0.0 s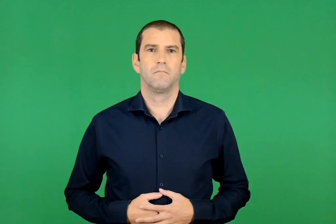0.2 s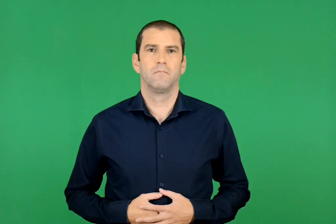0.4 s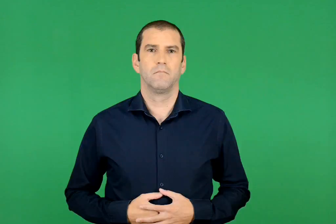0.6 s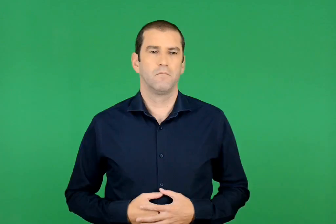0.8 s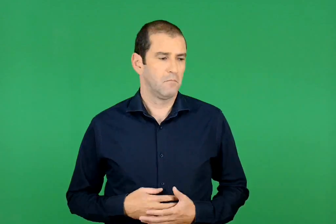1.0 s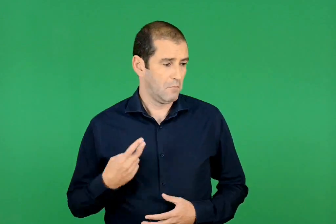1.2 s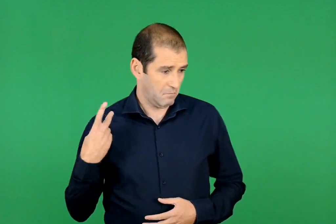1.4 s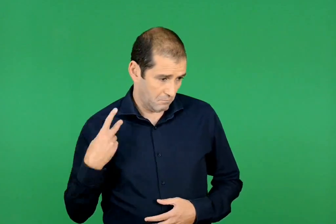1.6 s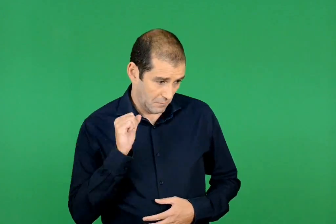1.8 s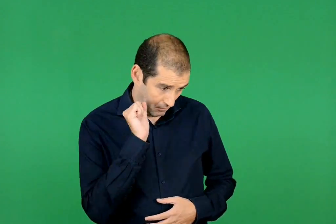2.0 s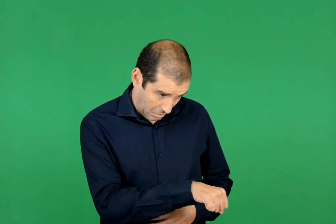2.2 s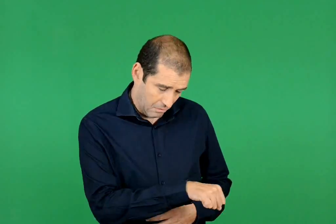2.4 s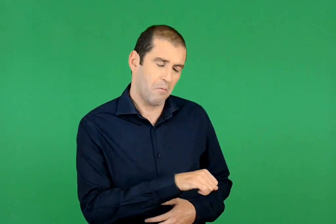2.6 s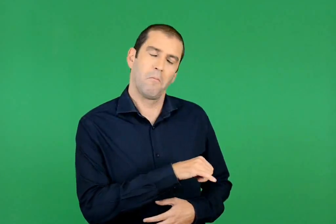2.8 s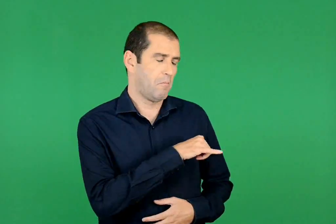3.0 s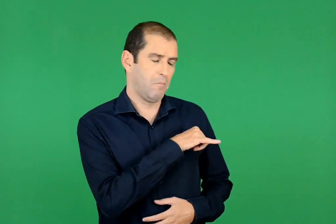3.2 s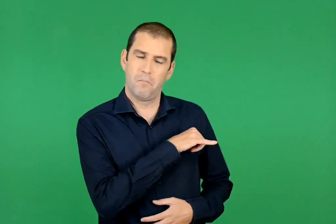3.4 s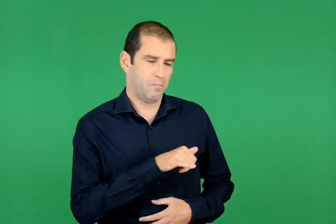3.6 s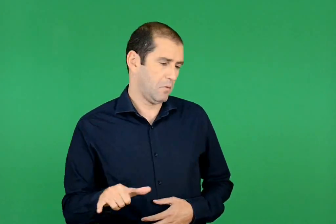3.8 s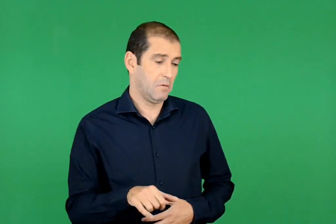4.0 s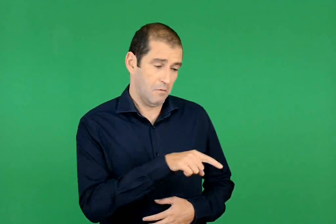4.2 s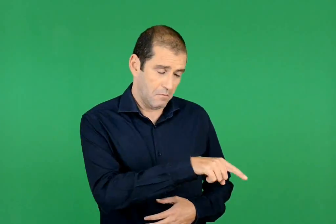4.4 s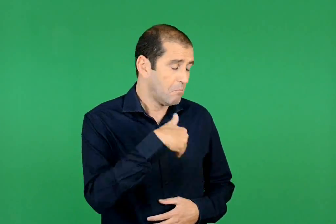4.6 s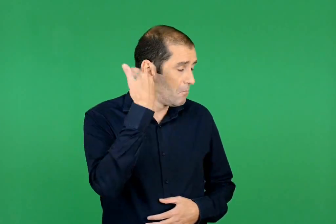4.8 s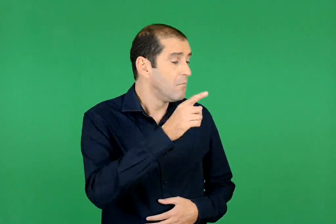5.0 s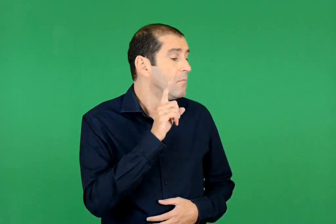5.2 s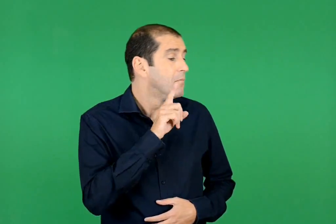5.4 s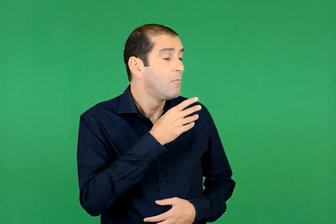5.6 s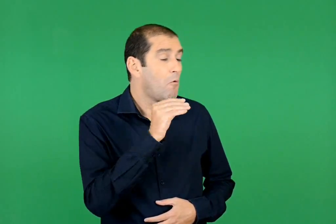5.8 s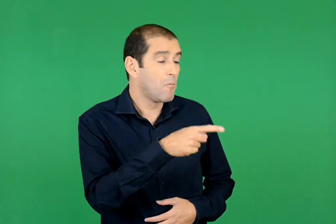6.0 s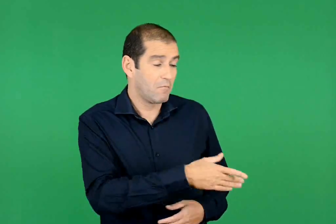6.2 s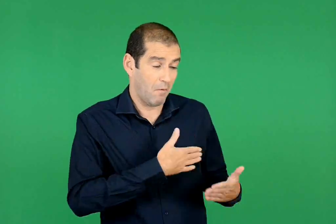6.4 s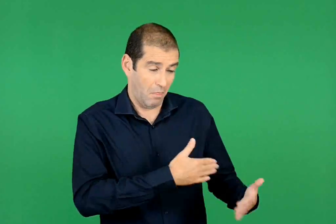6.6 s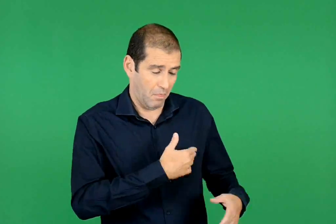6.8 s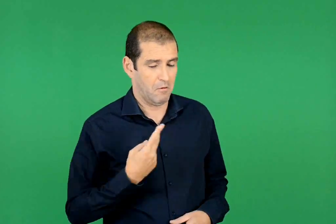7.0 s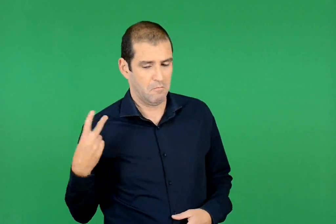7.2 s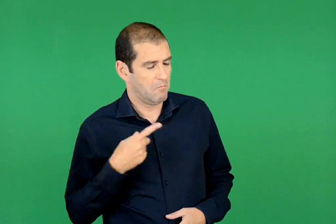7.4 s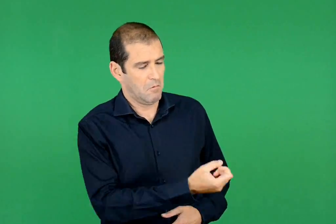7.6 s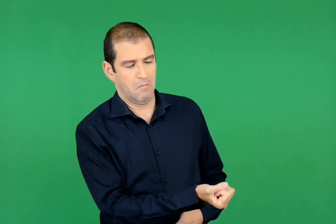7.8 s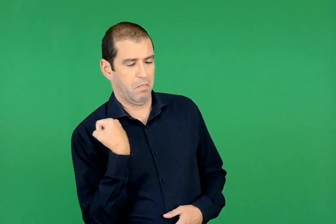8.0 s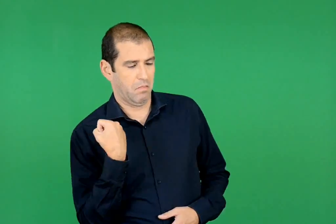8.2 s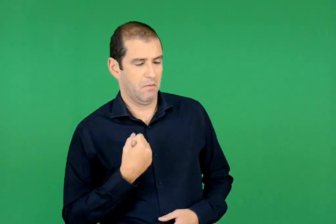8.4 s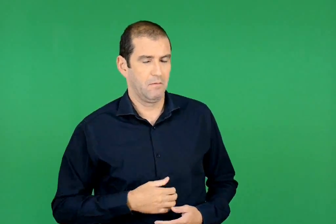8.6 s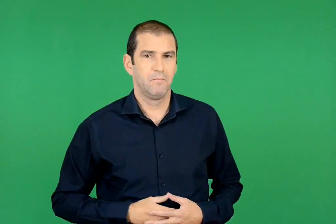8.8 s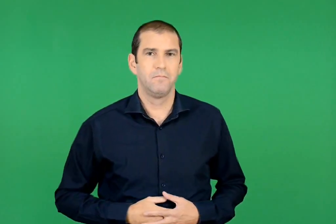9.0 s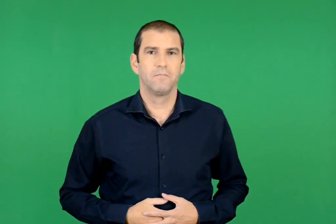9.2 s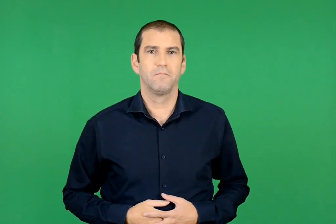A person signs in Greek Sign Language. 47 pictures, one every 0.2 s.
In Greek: να σε αφήσουμε ; ποτέ εσύ θα µας αφήσεις όταν θα ερωτευτείς µαι όμορφη κοπέλα
